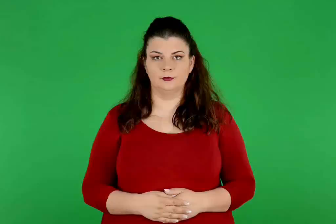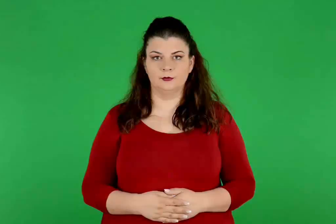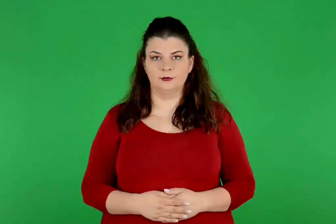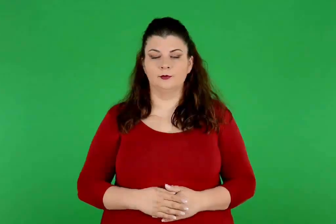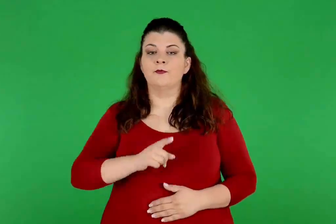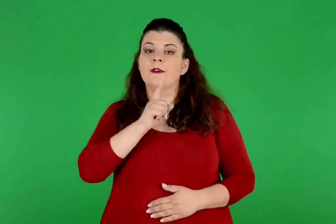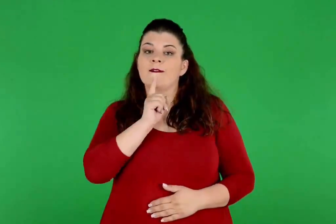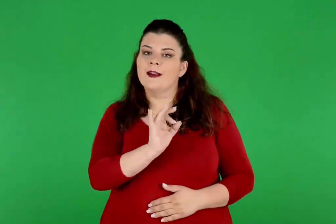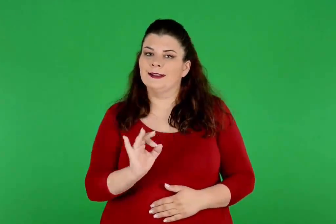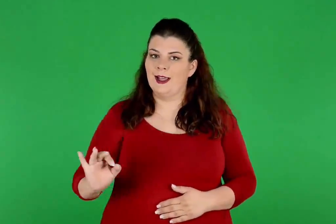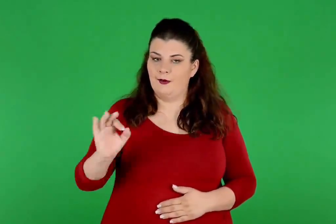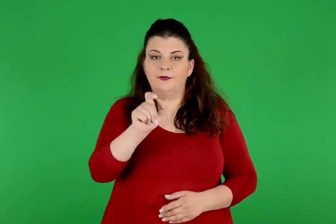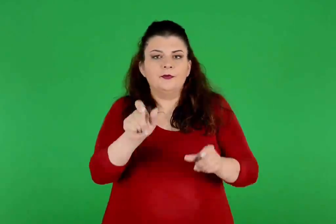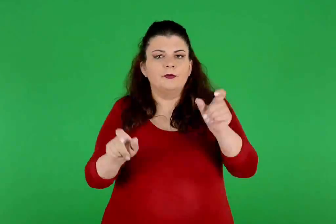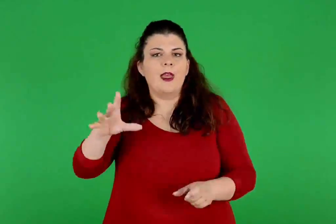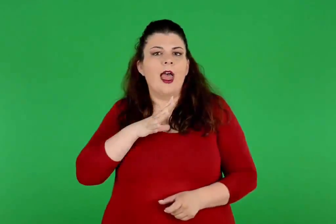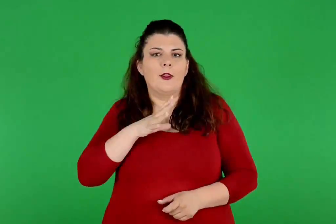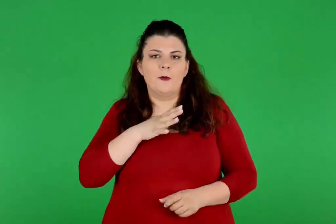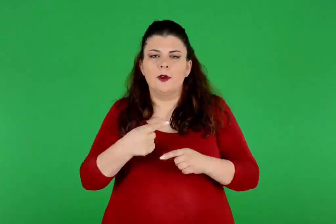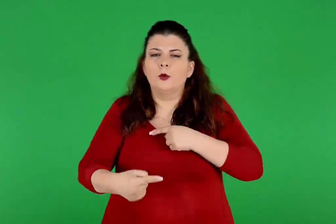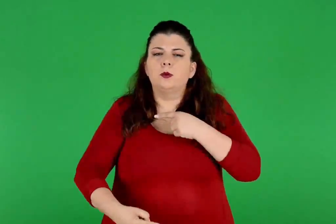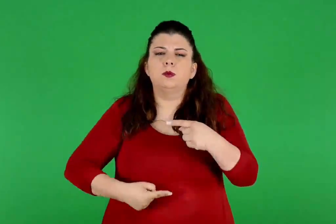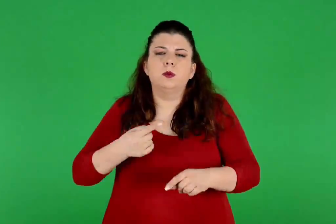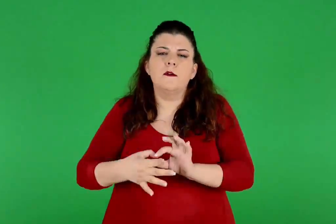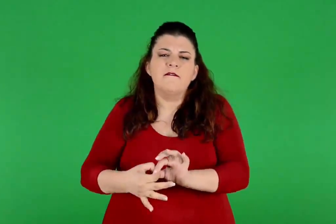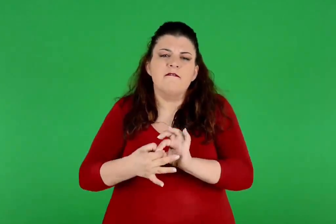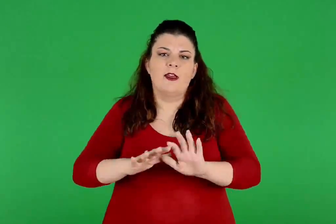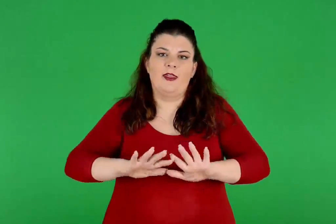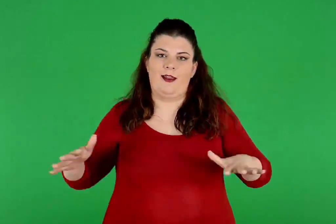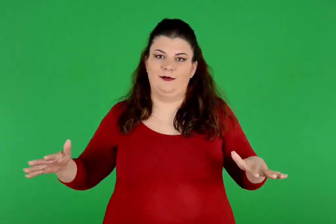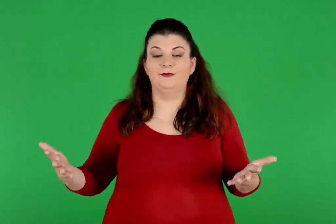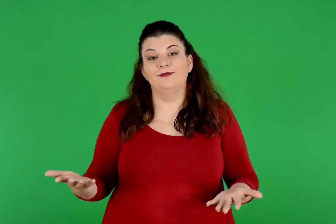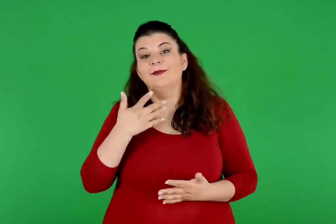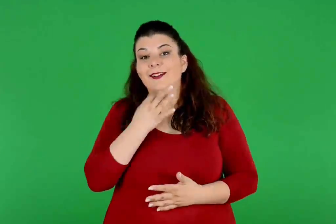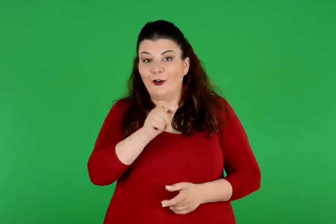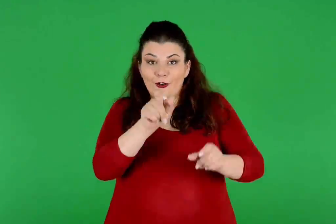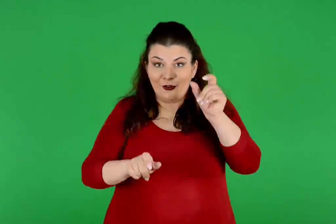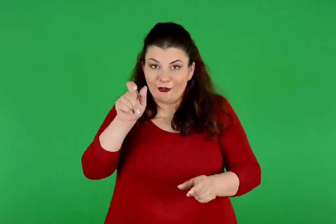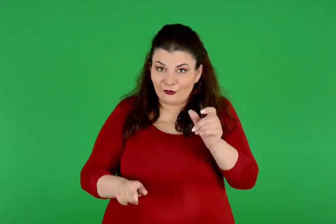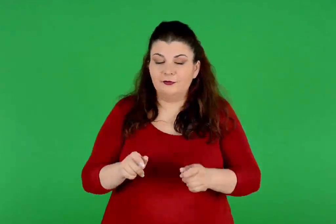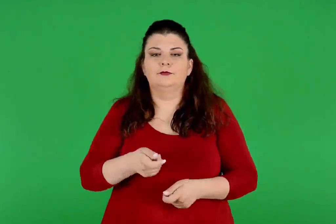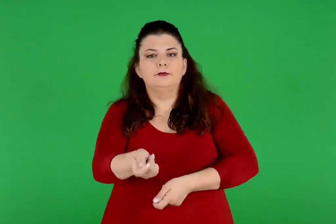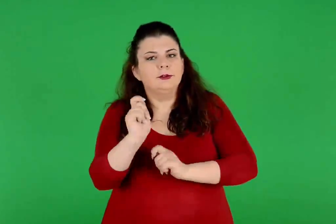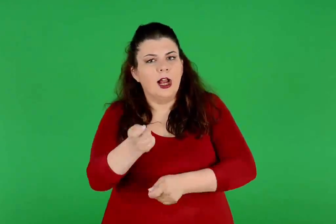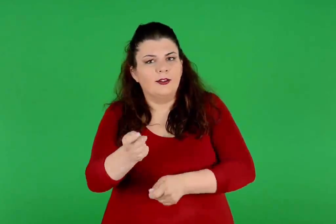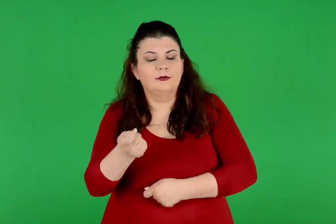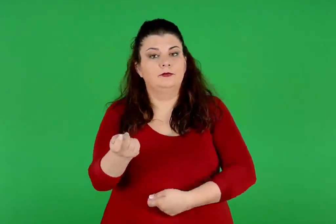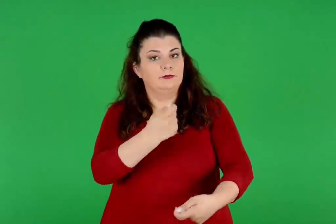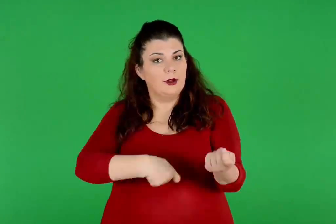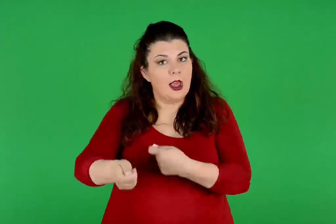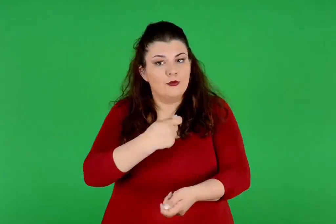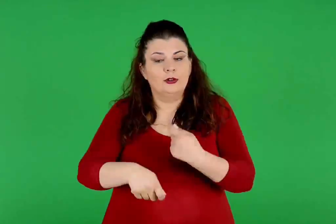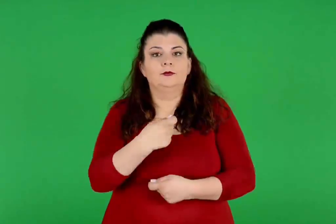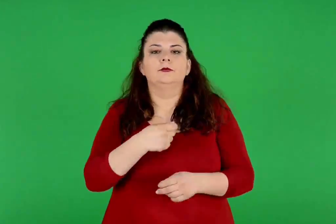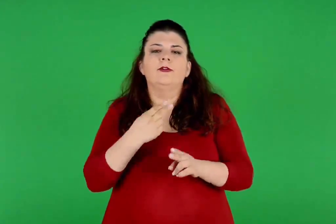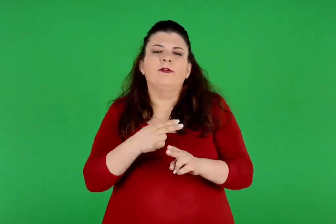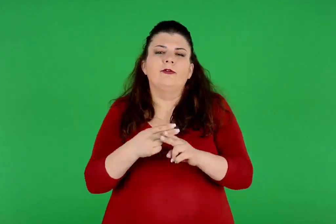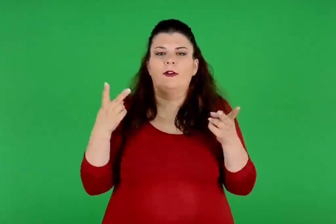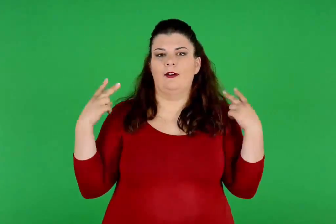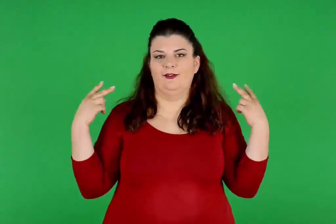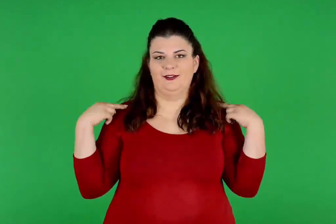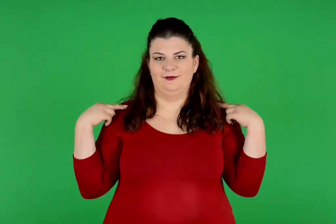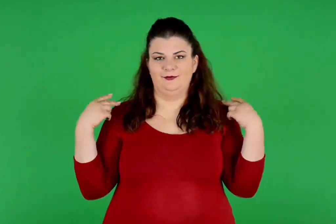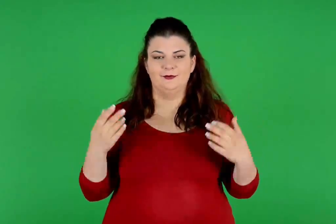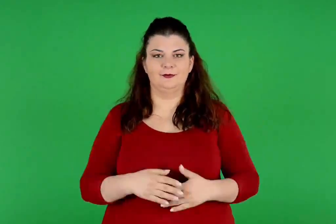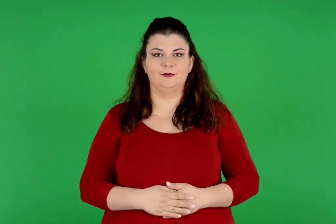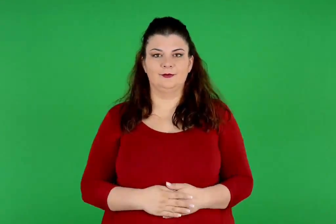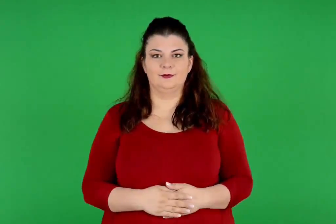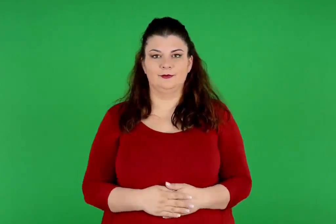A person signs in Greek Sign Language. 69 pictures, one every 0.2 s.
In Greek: οι κάτοικοι των νησιών αυτών ήταν δεμένοι με τη θάλασσα , για αυτό έγιναν σπουδαίοι ναυτικοί , έμποροι και ψαράδες
